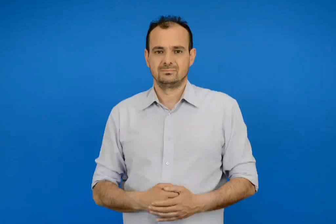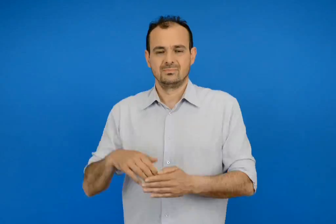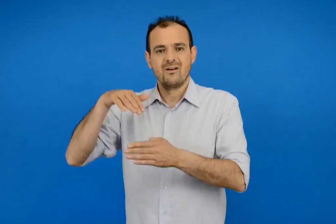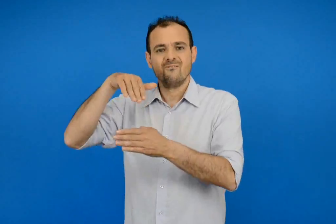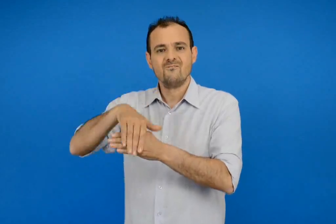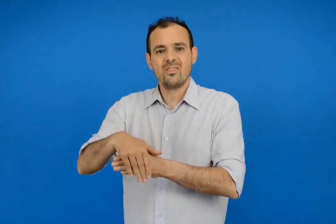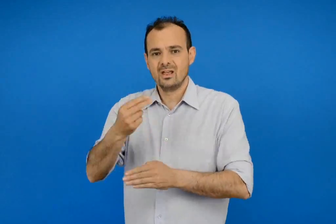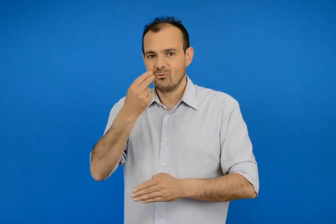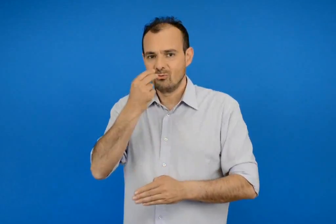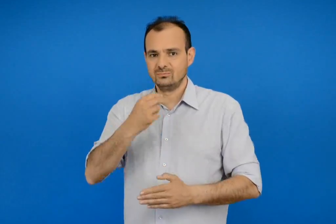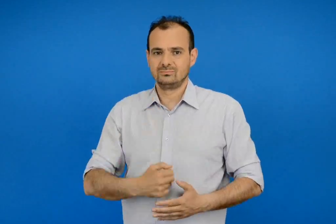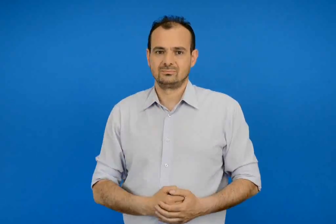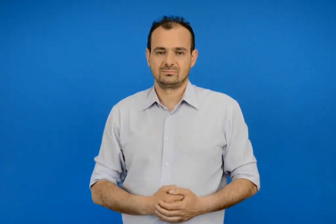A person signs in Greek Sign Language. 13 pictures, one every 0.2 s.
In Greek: βραδινό
